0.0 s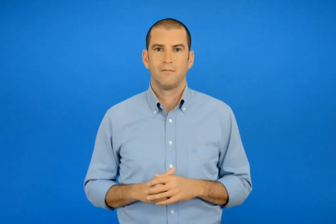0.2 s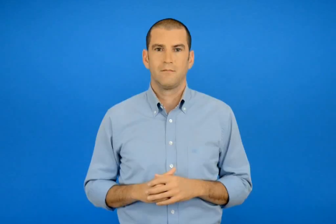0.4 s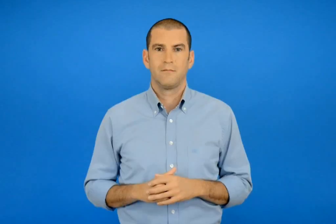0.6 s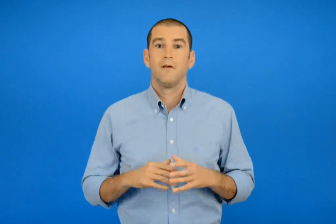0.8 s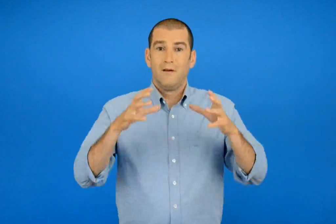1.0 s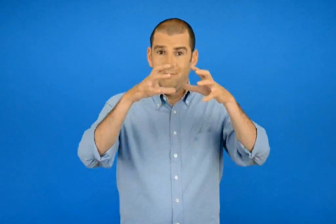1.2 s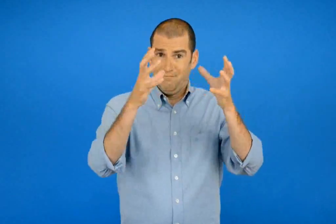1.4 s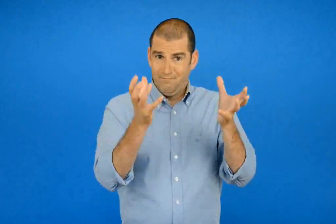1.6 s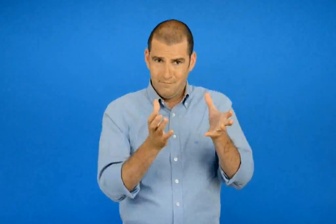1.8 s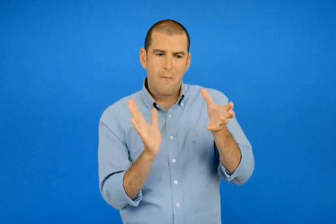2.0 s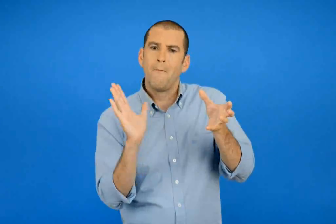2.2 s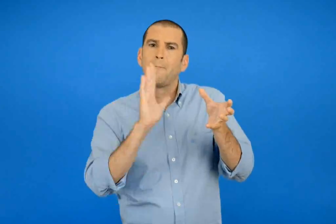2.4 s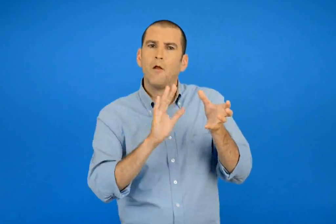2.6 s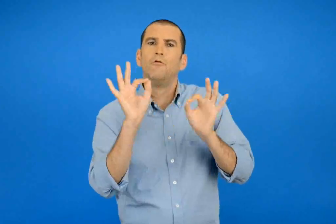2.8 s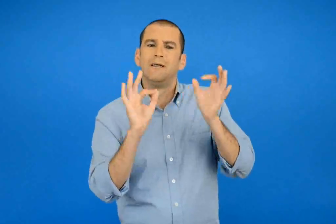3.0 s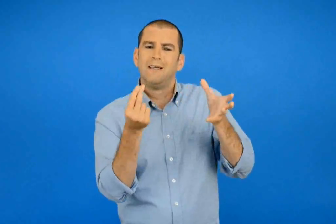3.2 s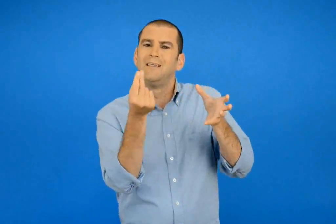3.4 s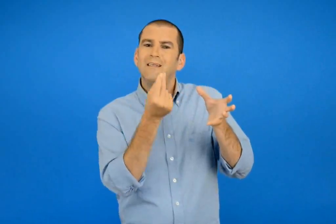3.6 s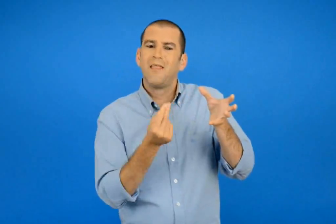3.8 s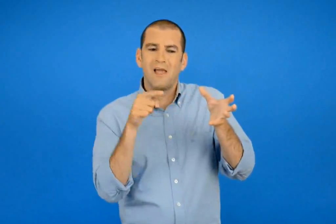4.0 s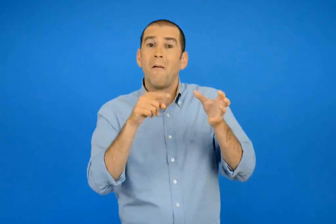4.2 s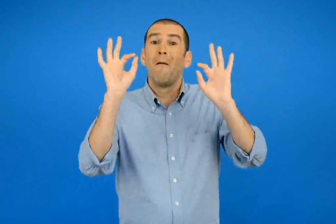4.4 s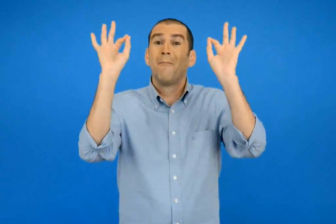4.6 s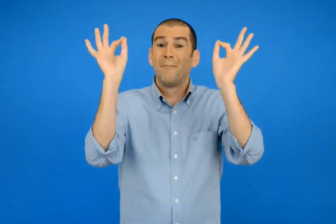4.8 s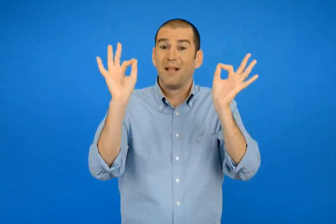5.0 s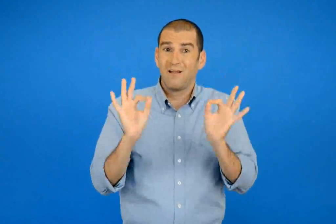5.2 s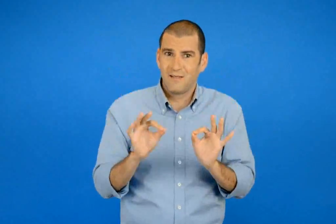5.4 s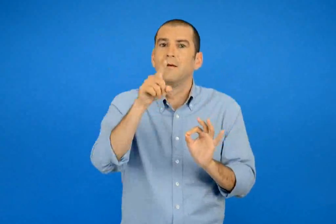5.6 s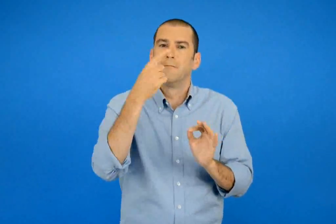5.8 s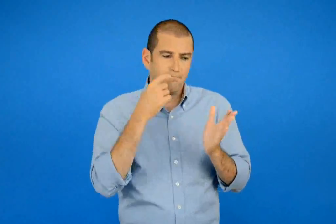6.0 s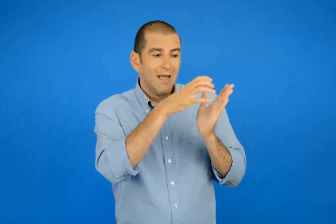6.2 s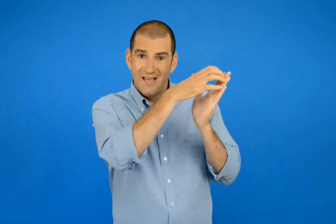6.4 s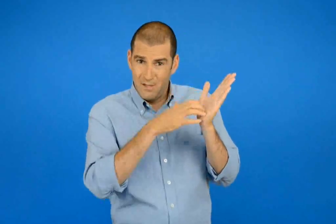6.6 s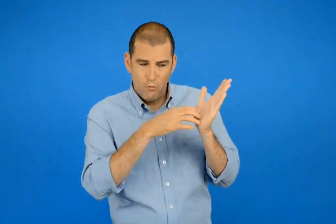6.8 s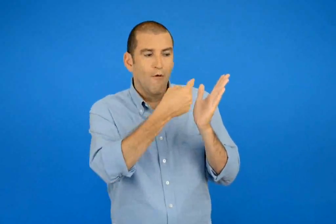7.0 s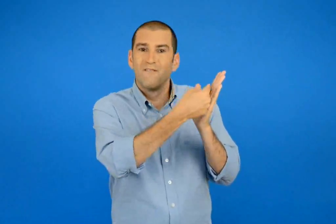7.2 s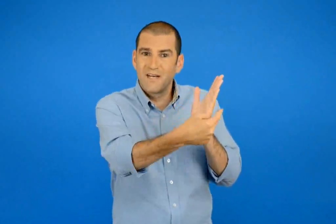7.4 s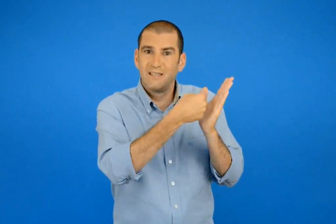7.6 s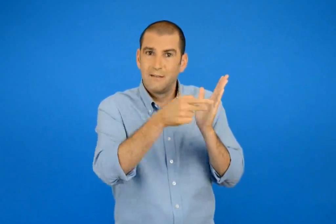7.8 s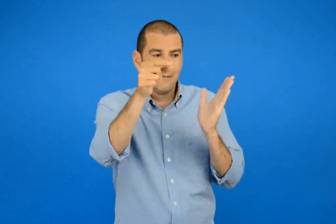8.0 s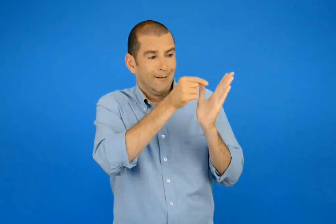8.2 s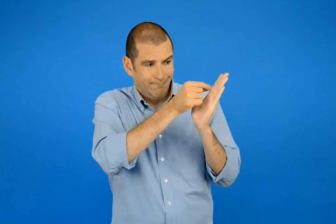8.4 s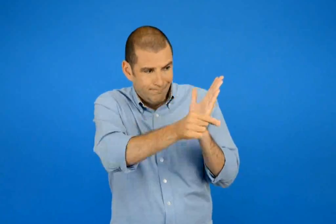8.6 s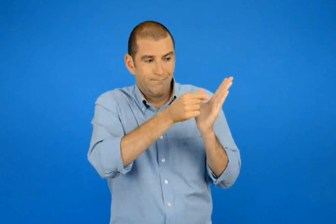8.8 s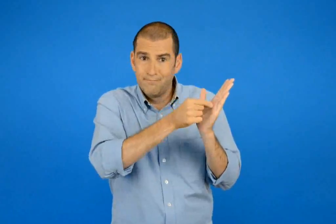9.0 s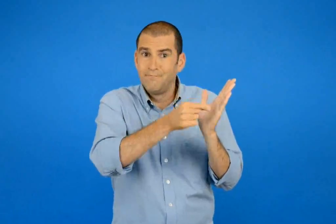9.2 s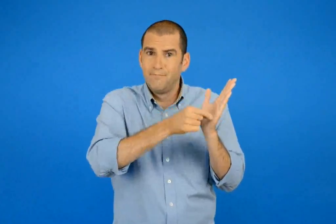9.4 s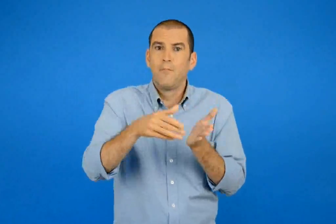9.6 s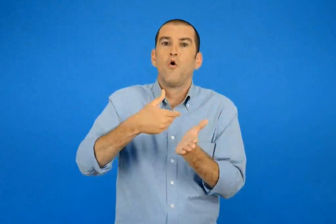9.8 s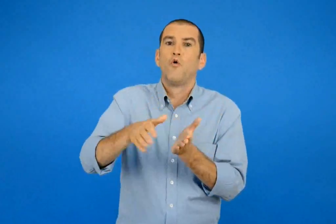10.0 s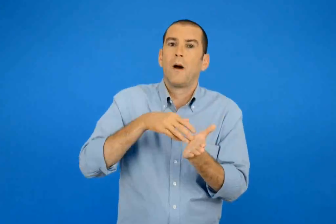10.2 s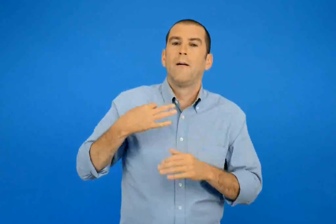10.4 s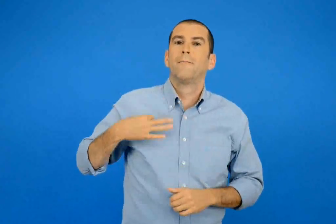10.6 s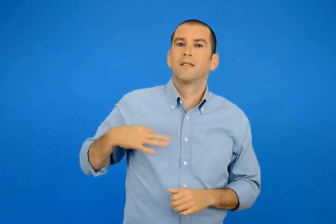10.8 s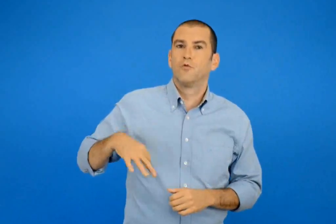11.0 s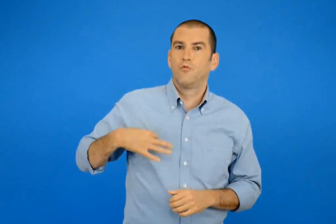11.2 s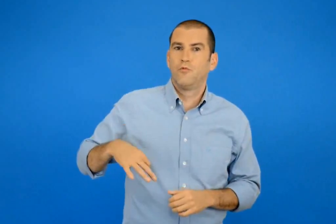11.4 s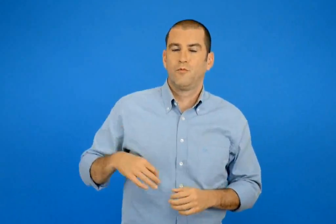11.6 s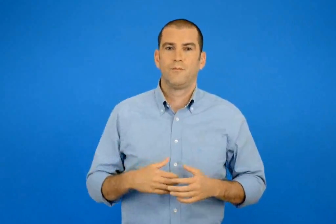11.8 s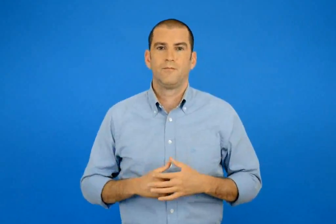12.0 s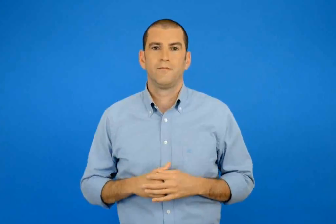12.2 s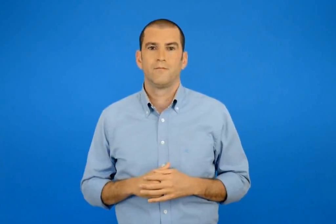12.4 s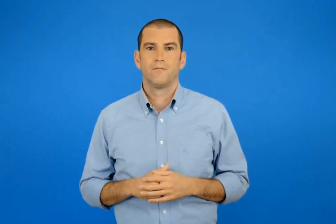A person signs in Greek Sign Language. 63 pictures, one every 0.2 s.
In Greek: με πράσινο τις φράσεις που περιγράφουν τα σχέδια που έχει ζωγραφισμένα πάνω της
